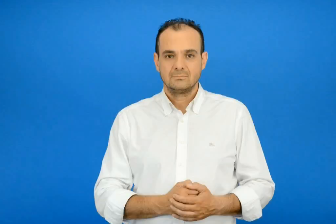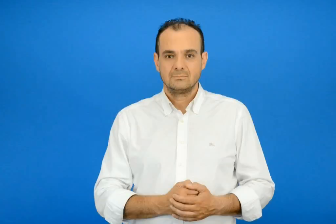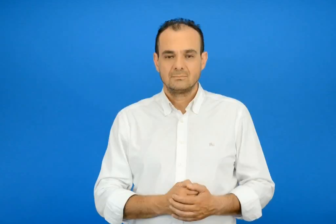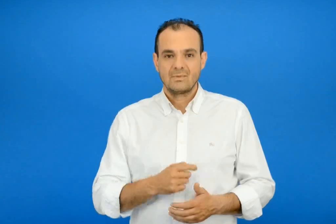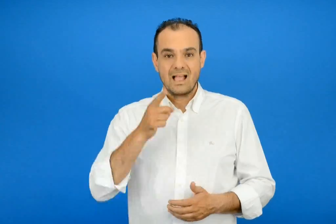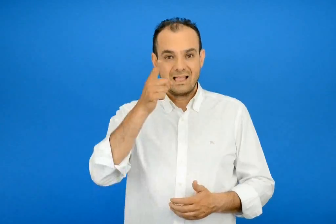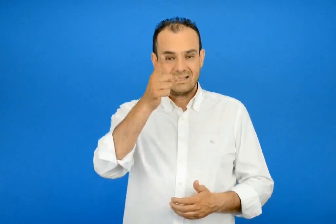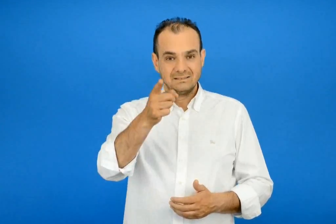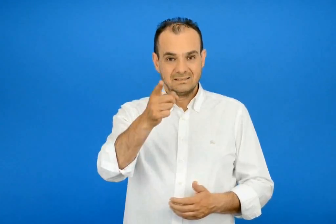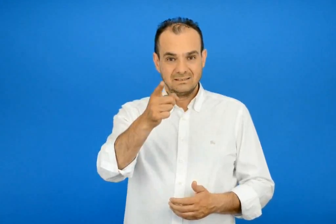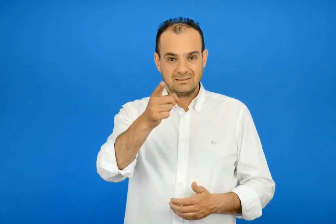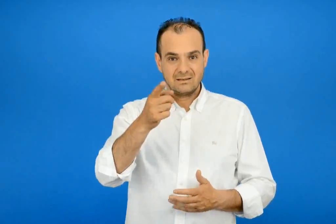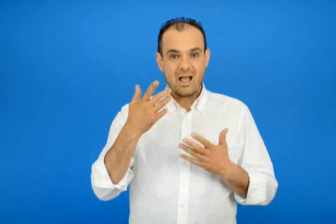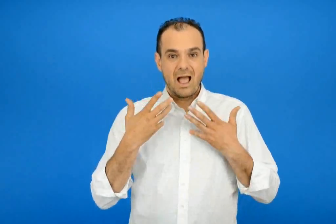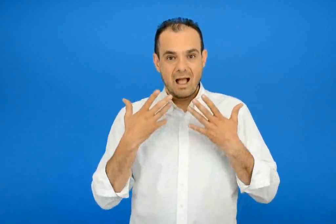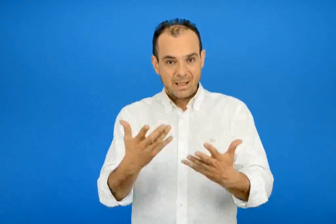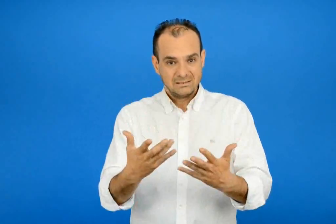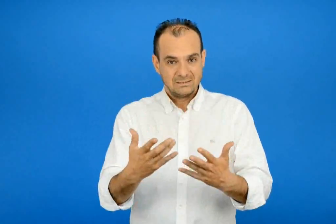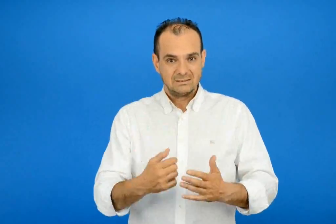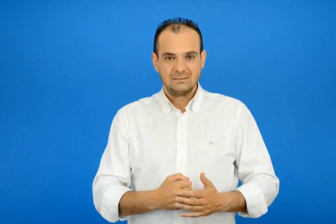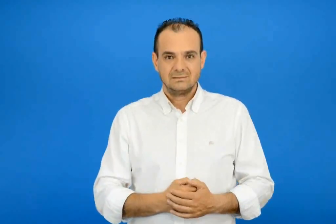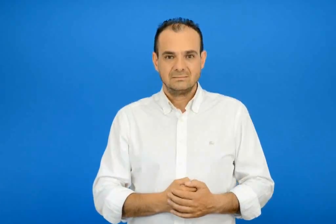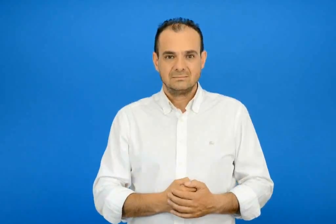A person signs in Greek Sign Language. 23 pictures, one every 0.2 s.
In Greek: εσύ αγαπάς
